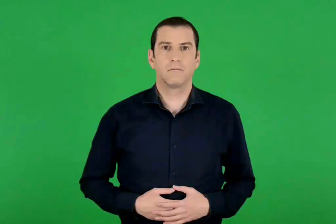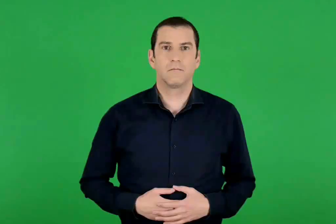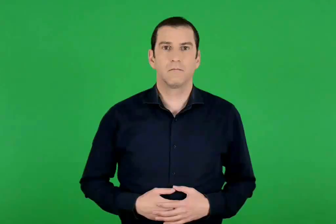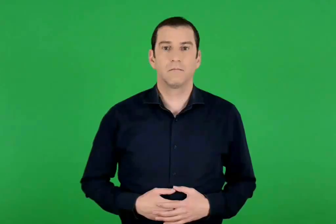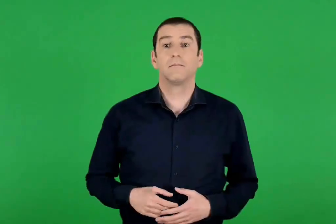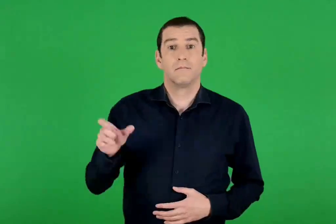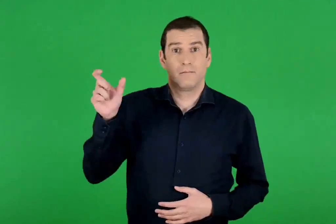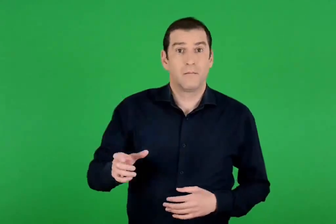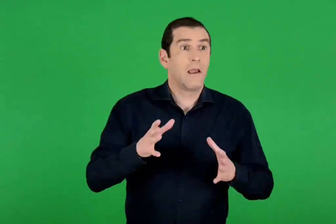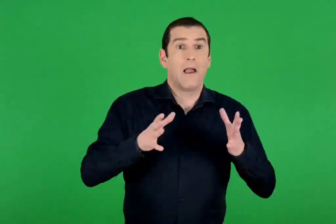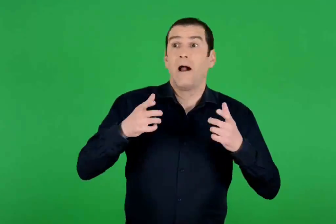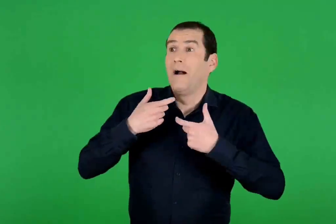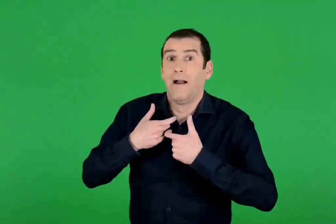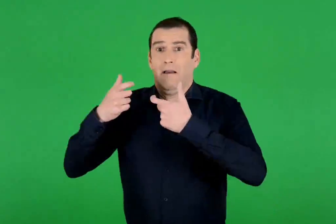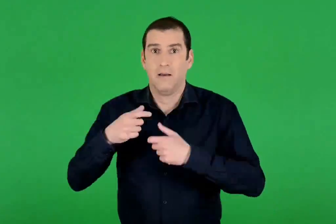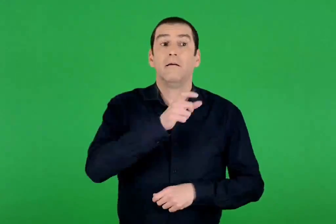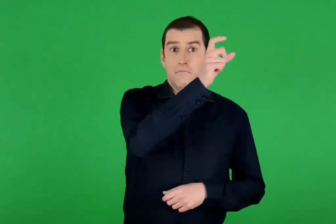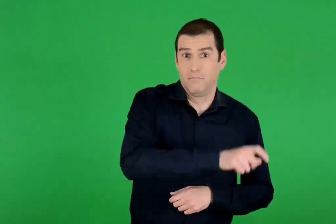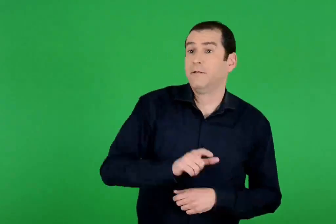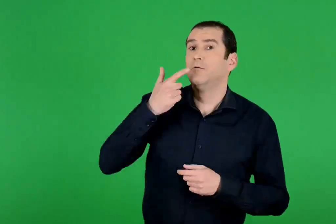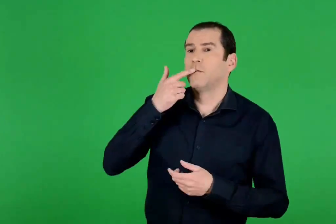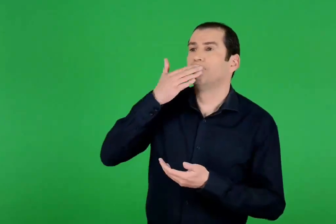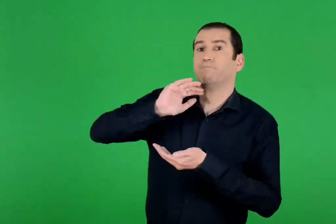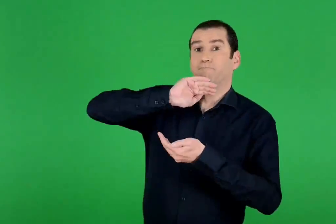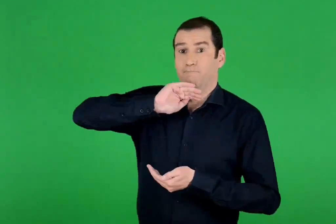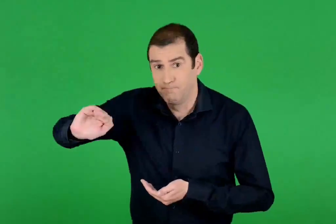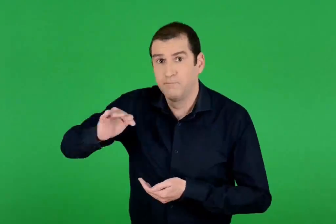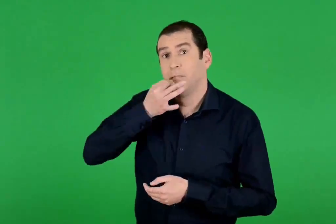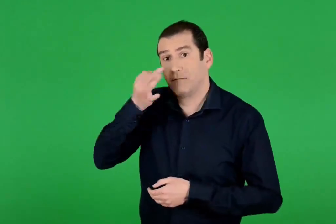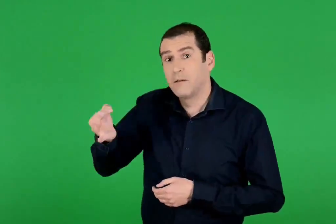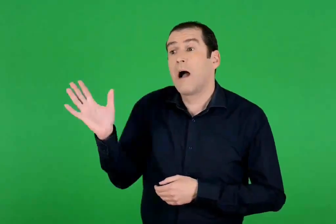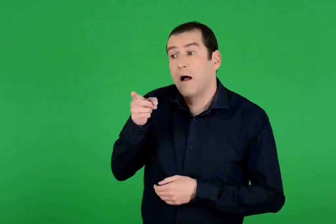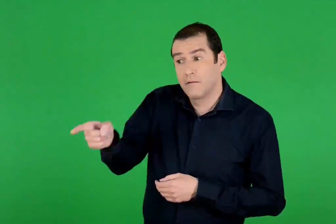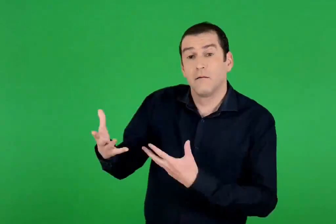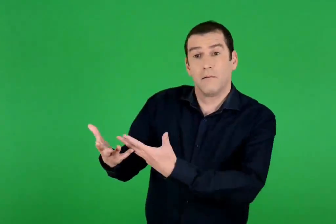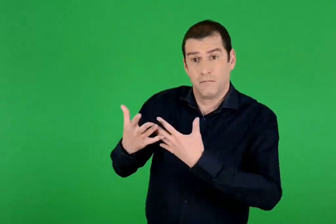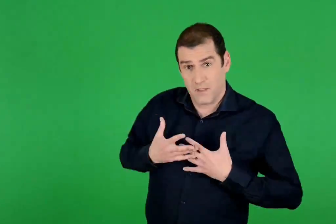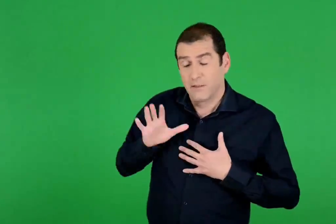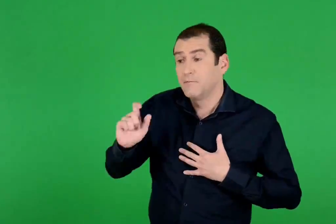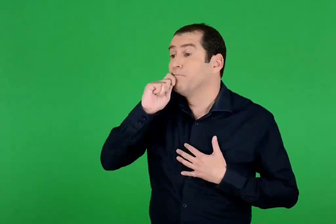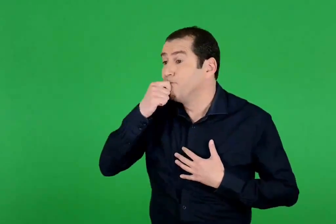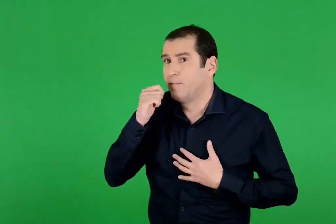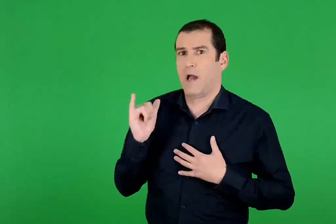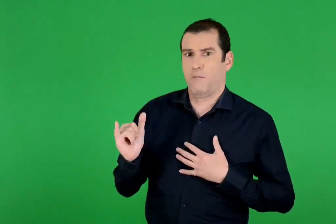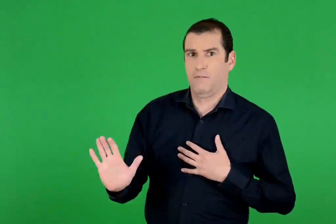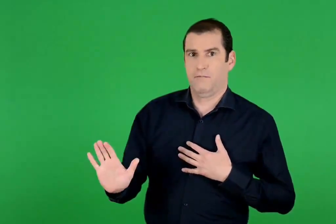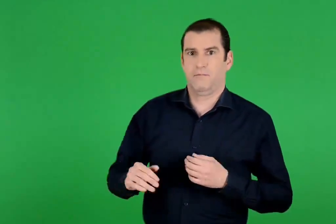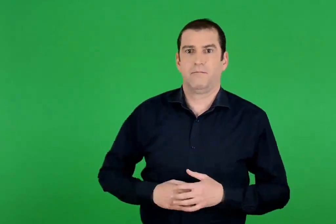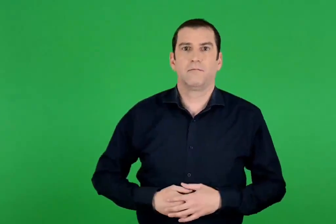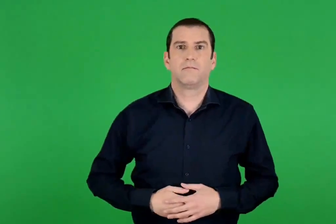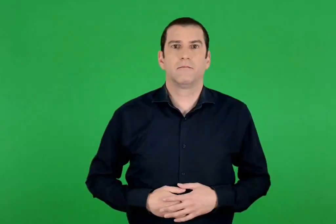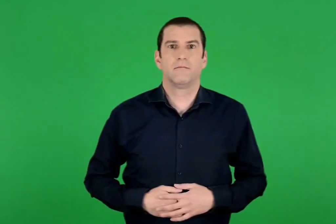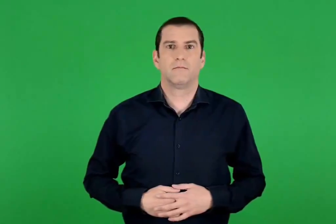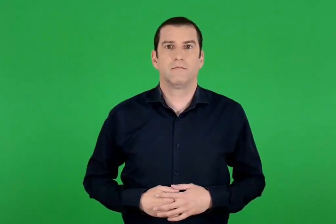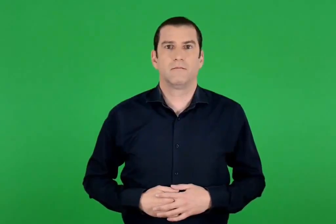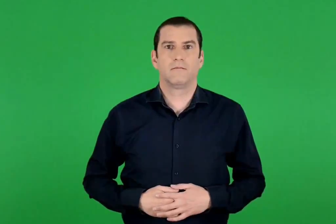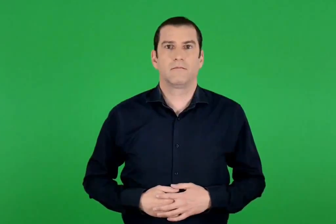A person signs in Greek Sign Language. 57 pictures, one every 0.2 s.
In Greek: πήγε να φωνάξει , όμως εκείνος πρόλαβε και της έκλεισε το στόμα. αν με αγαπάς , κράτα το στόμα σου κλειστό , της είπε
